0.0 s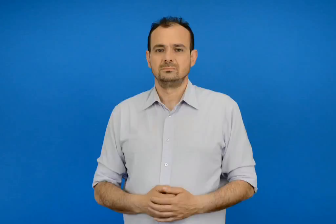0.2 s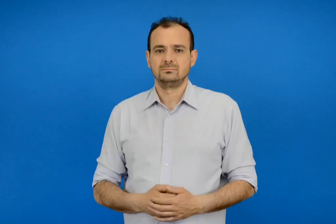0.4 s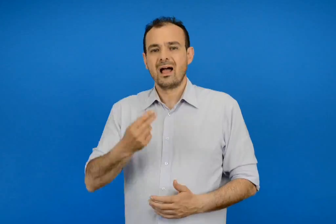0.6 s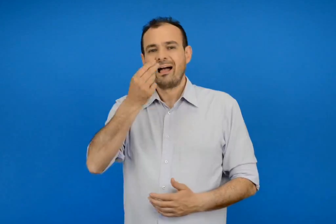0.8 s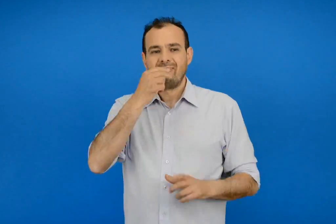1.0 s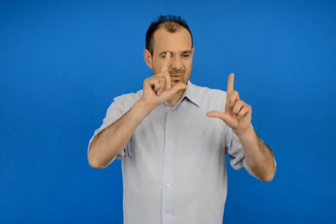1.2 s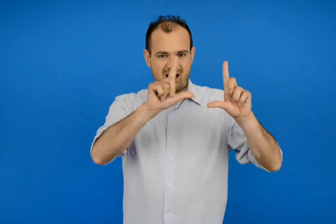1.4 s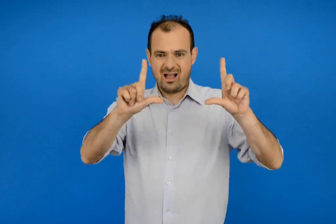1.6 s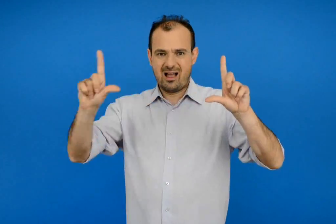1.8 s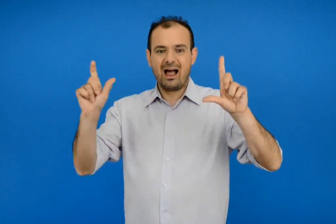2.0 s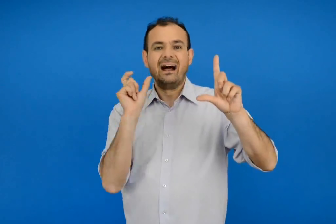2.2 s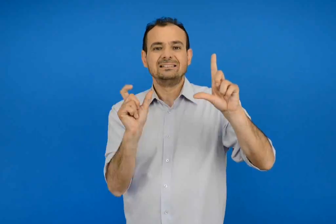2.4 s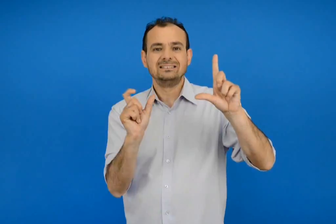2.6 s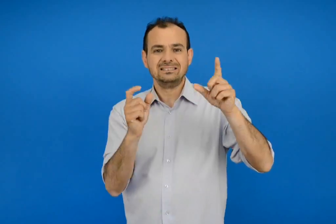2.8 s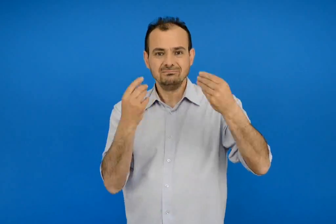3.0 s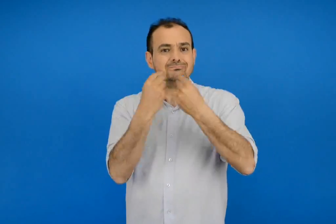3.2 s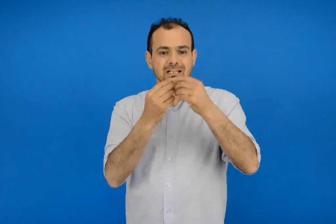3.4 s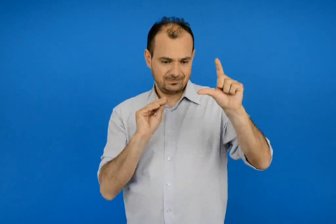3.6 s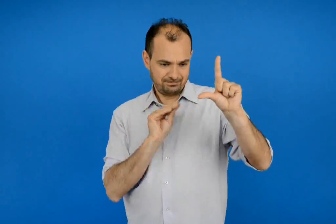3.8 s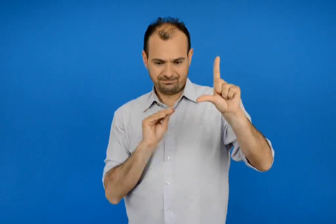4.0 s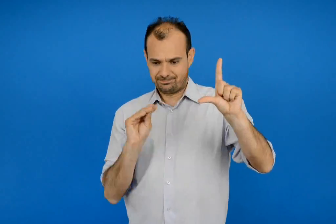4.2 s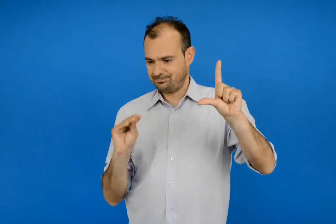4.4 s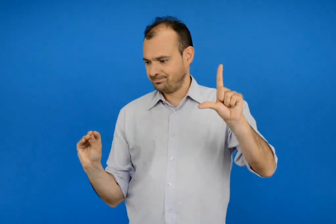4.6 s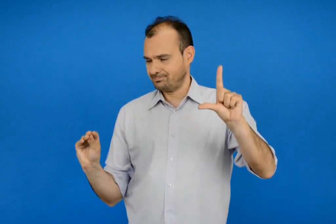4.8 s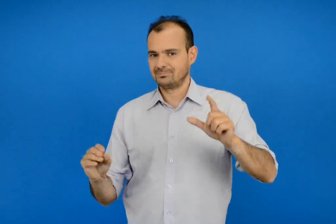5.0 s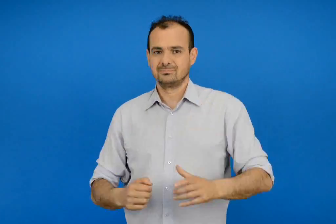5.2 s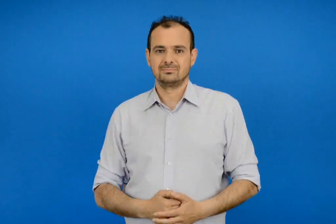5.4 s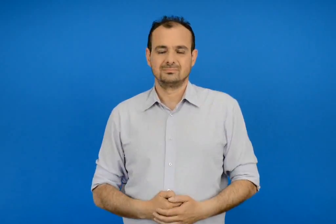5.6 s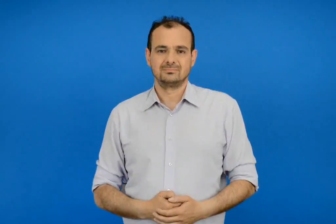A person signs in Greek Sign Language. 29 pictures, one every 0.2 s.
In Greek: συμπλήρωσε τη λέξη που ταιριάζει σε κάθε γεύμα
